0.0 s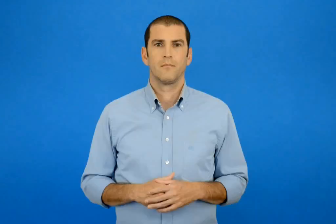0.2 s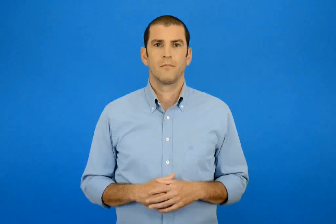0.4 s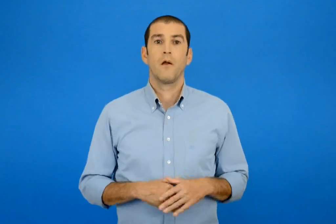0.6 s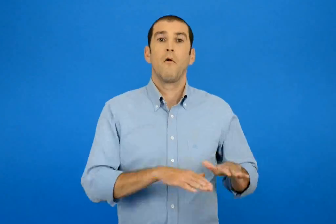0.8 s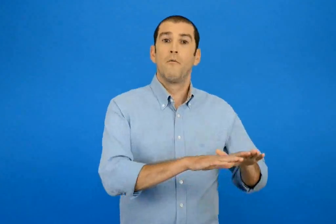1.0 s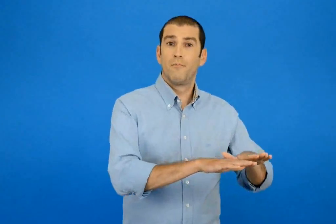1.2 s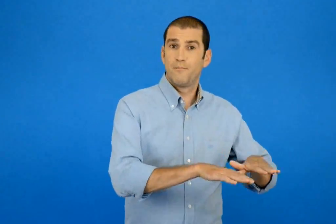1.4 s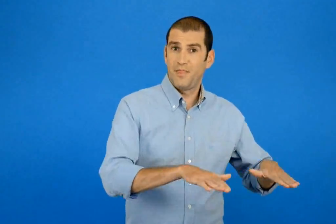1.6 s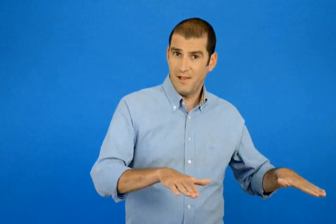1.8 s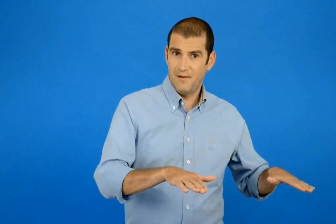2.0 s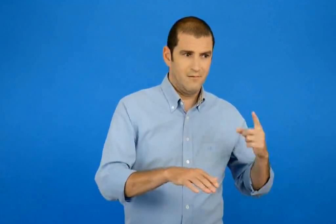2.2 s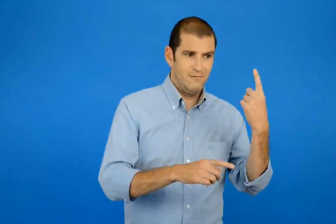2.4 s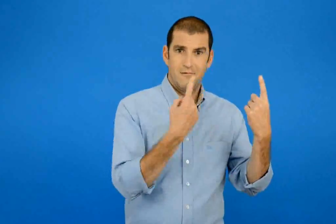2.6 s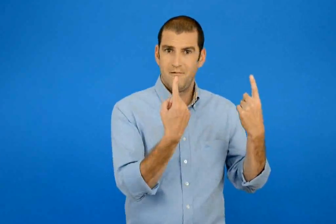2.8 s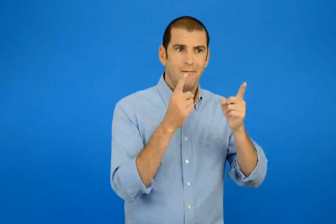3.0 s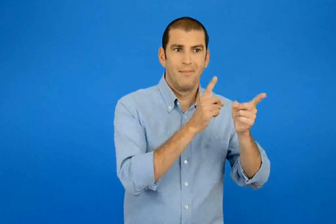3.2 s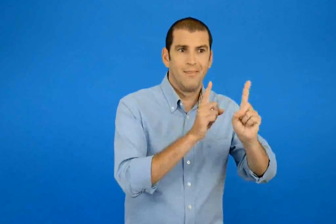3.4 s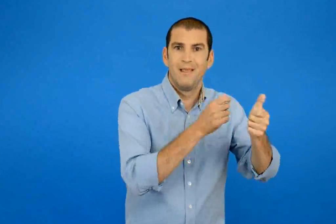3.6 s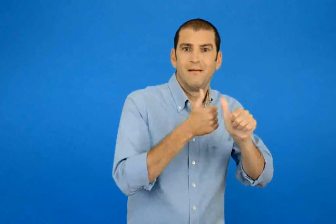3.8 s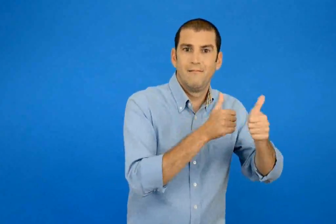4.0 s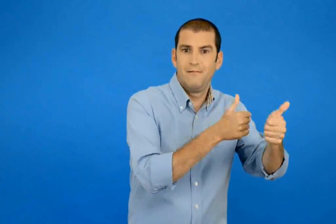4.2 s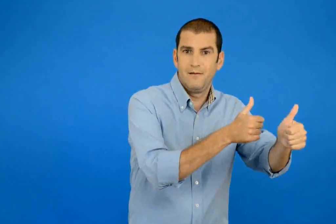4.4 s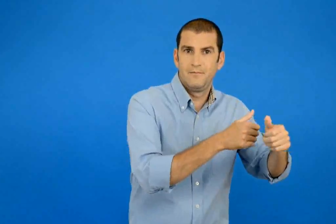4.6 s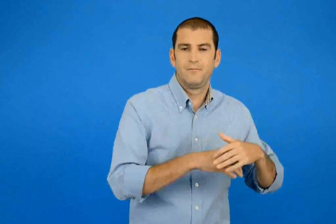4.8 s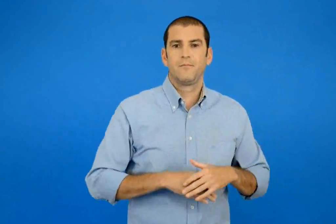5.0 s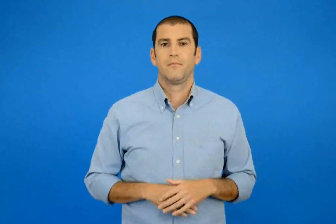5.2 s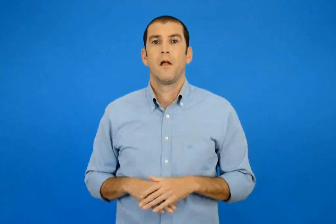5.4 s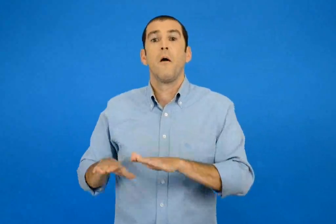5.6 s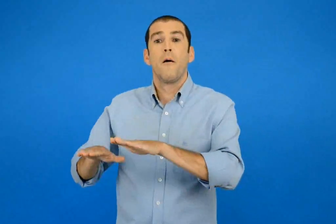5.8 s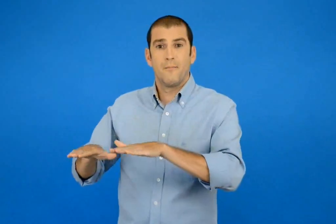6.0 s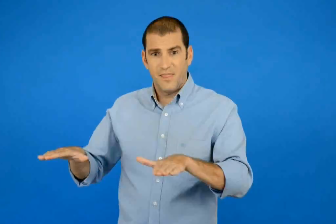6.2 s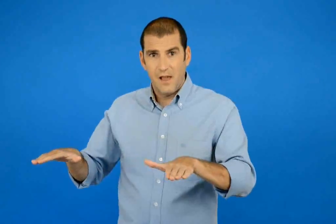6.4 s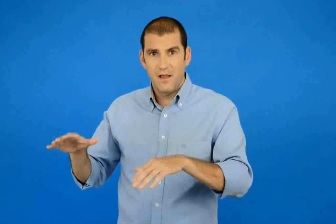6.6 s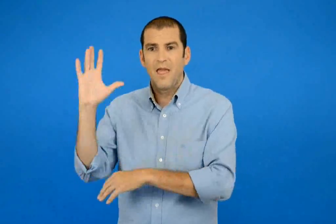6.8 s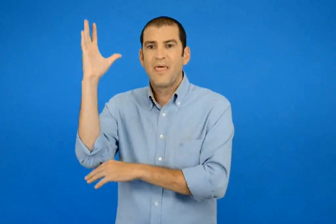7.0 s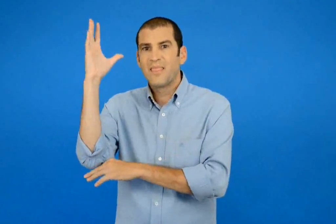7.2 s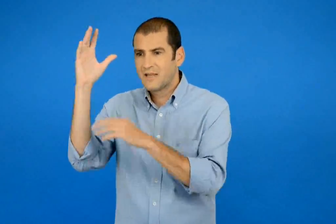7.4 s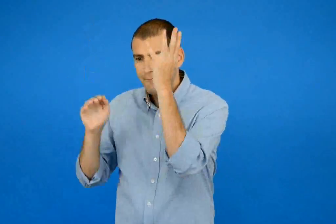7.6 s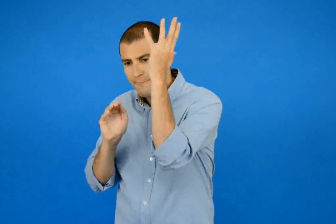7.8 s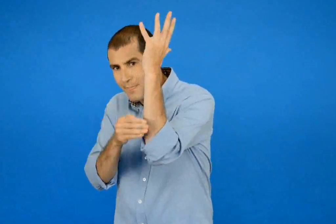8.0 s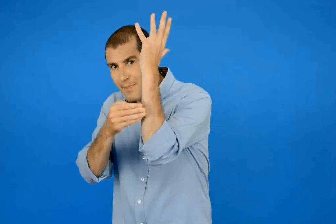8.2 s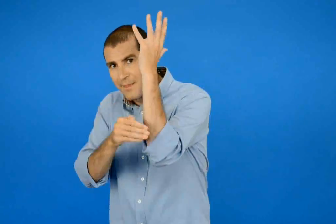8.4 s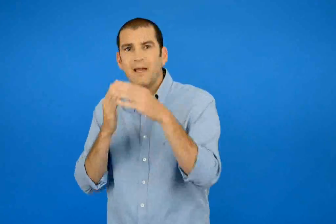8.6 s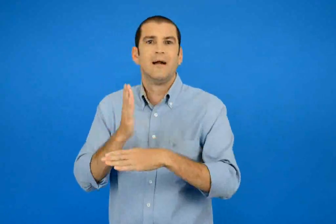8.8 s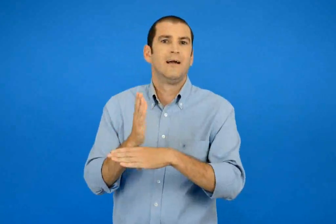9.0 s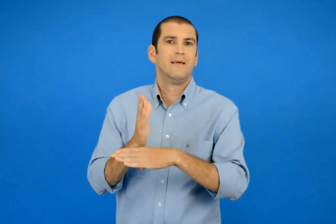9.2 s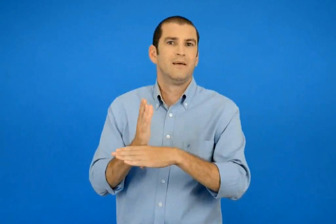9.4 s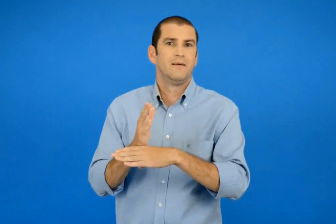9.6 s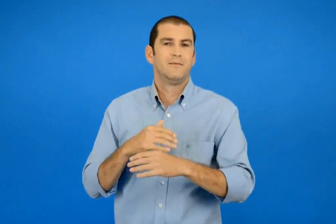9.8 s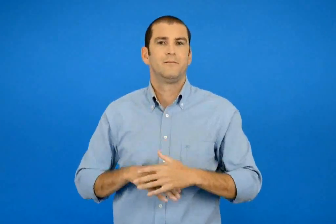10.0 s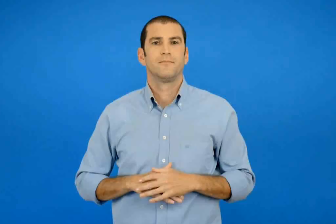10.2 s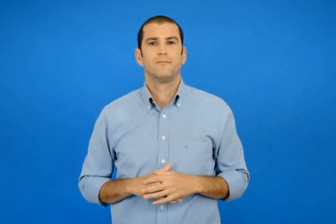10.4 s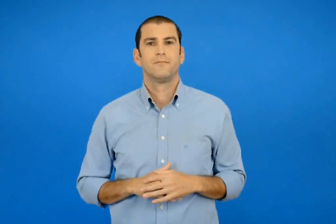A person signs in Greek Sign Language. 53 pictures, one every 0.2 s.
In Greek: τα παιδιά κυνηγούν το ένα το άλλο τα παιδιά κρύβονται ανάμεσα στα δέντρα
